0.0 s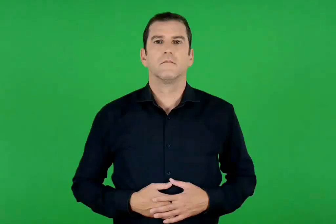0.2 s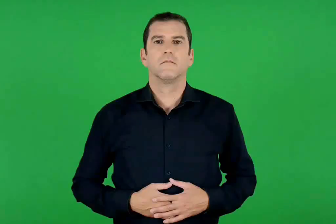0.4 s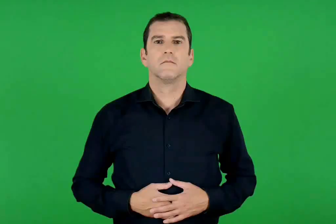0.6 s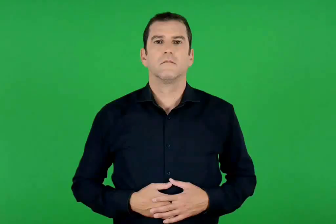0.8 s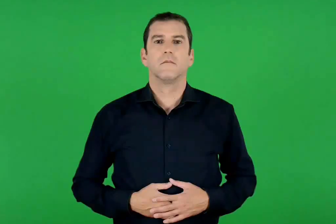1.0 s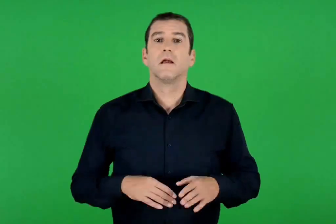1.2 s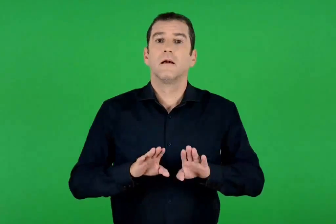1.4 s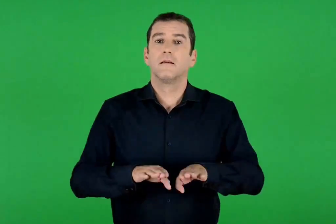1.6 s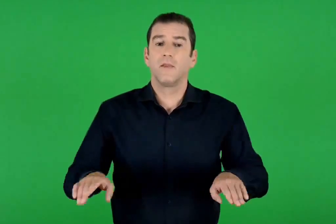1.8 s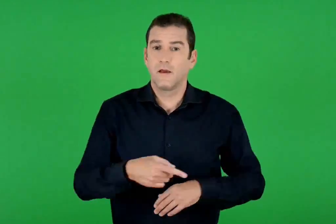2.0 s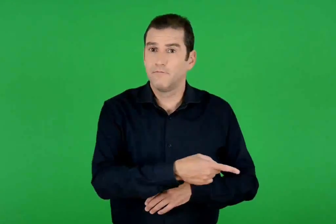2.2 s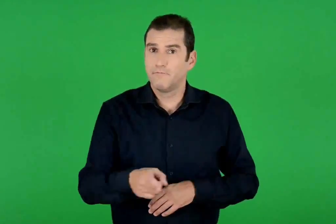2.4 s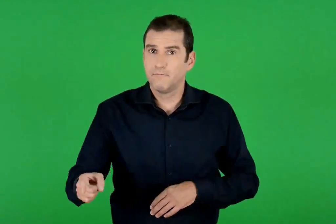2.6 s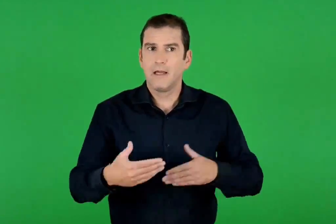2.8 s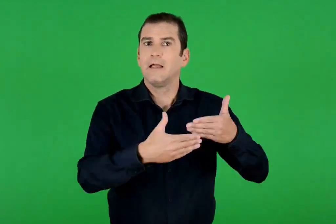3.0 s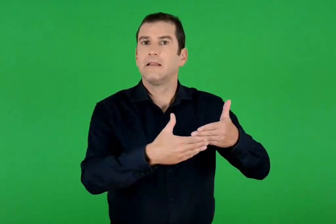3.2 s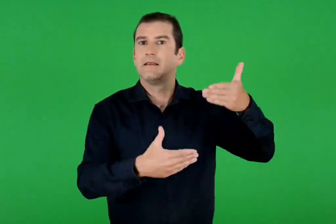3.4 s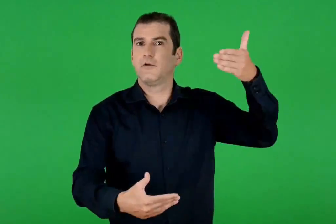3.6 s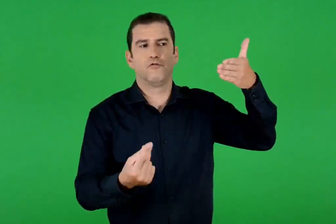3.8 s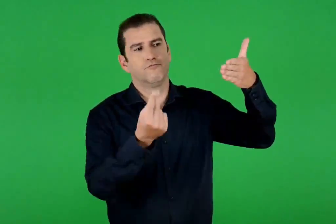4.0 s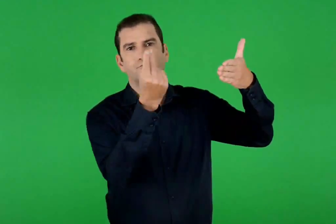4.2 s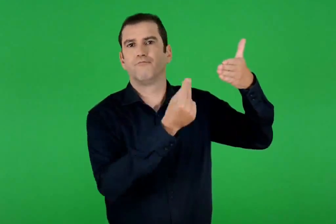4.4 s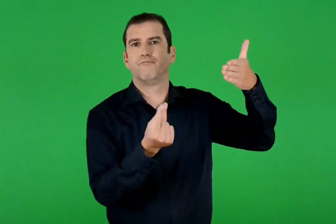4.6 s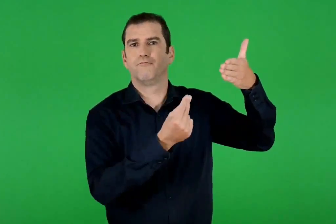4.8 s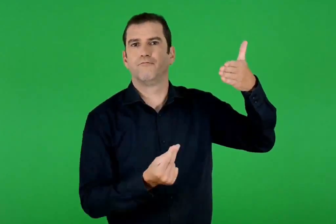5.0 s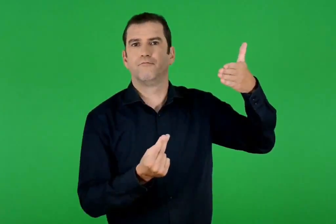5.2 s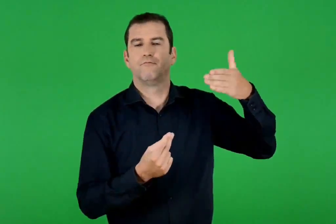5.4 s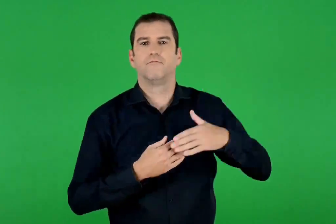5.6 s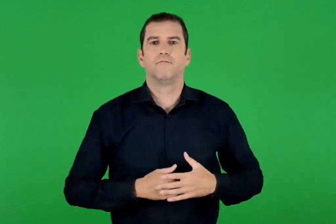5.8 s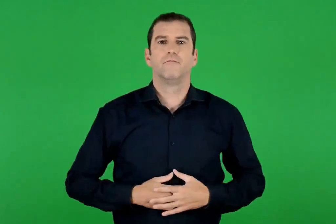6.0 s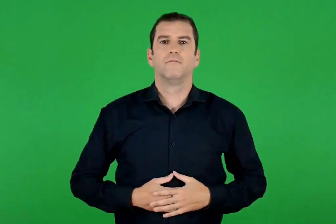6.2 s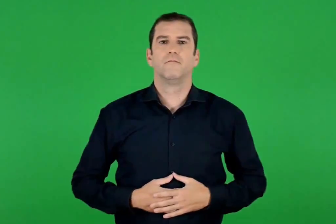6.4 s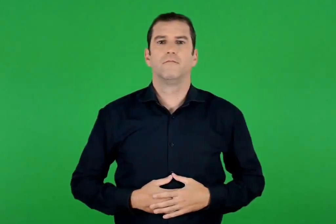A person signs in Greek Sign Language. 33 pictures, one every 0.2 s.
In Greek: τα παιδιά ζωγραφίζουν στον τοίχο
